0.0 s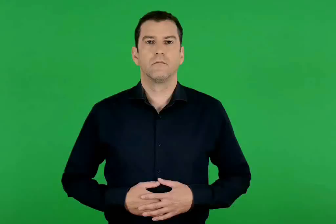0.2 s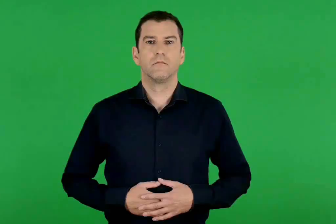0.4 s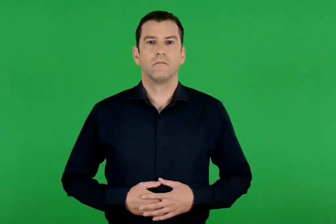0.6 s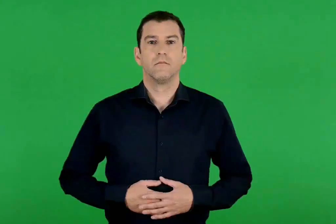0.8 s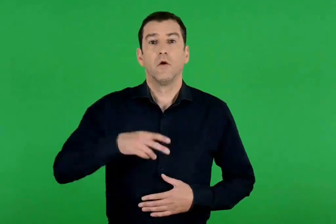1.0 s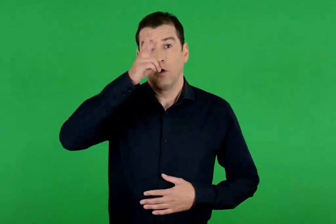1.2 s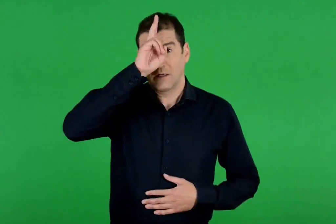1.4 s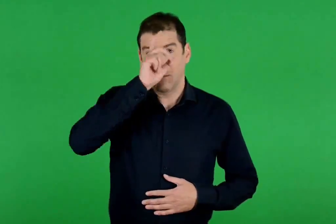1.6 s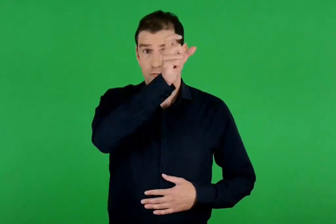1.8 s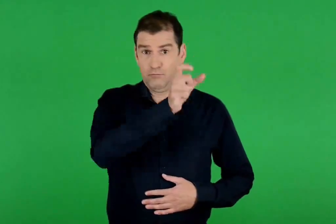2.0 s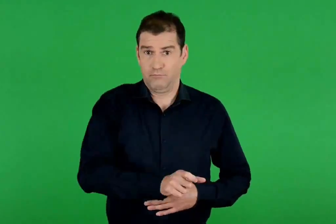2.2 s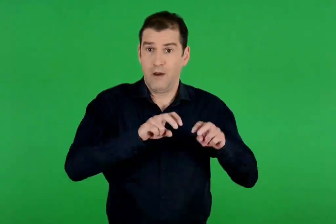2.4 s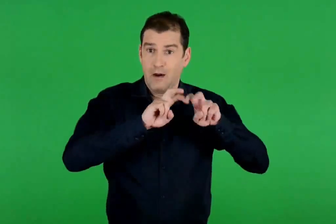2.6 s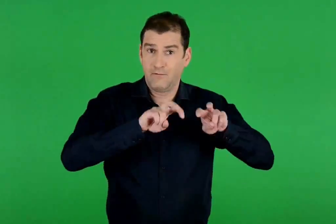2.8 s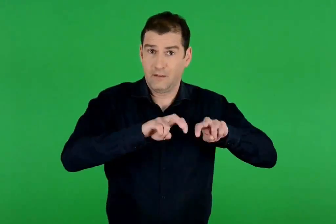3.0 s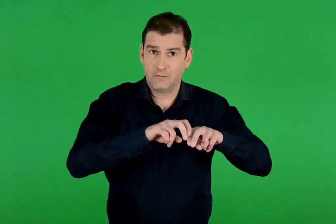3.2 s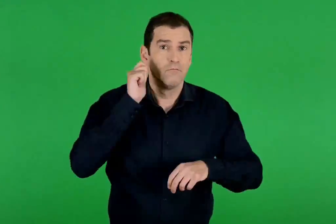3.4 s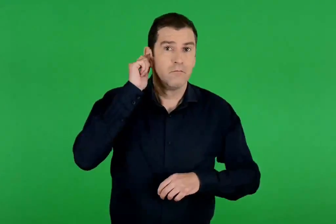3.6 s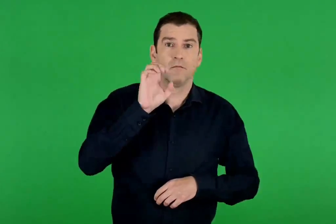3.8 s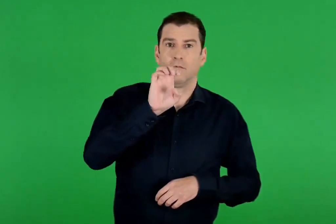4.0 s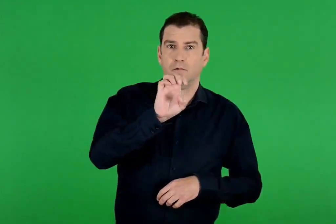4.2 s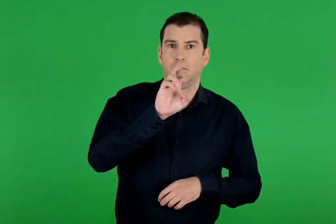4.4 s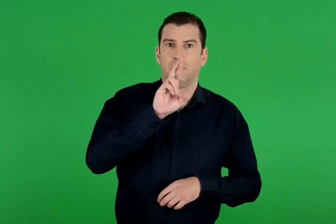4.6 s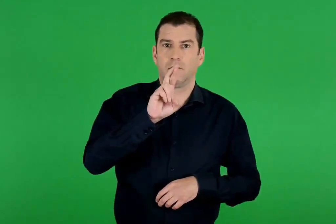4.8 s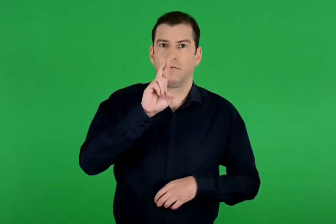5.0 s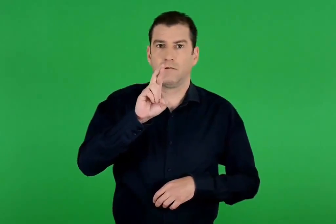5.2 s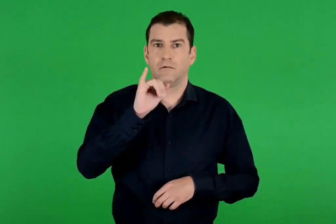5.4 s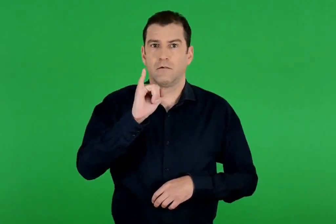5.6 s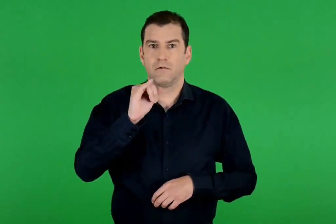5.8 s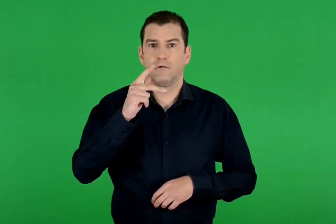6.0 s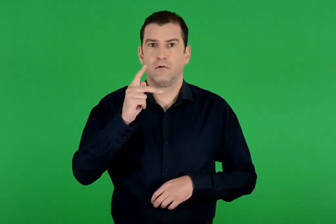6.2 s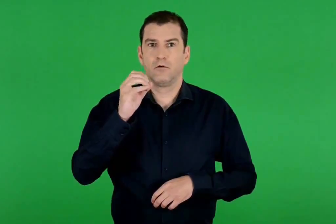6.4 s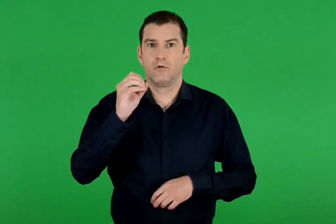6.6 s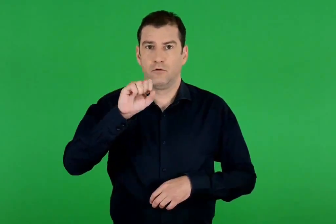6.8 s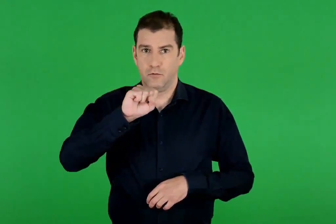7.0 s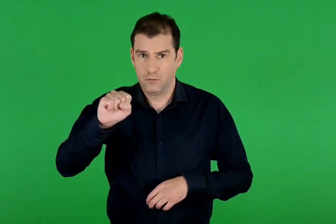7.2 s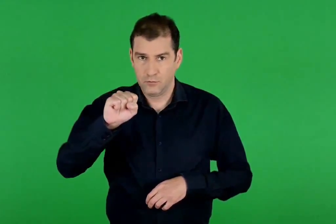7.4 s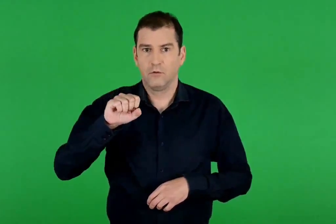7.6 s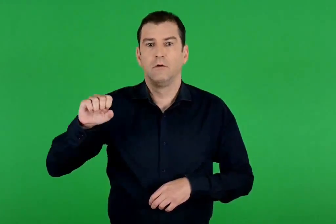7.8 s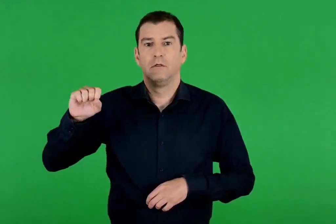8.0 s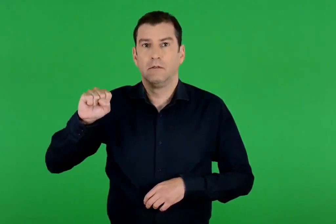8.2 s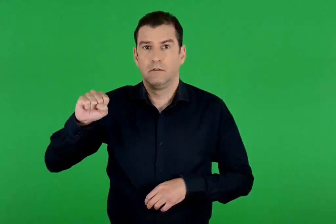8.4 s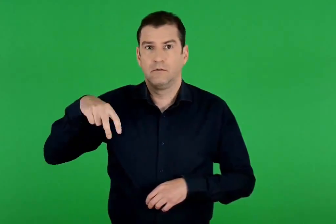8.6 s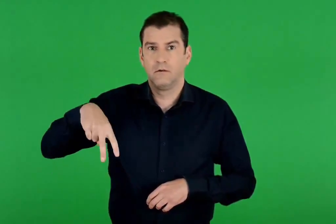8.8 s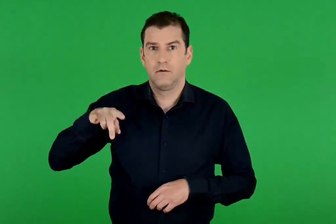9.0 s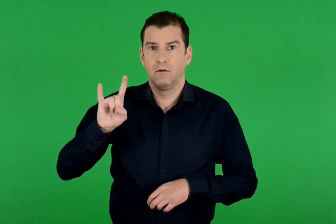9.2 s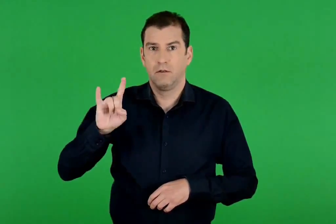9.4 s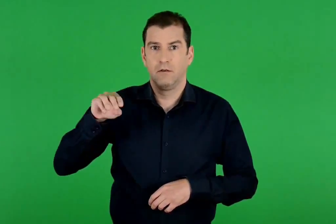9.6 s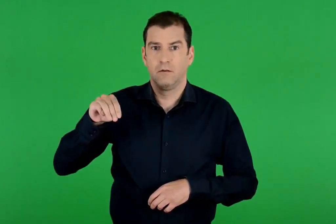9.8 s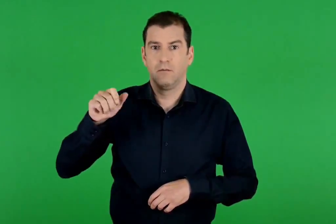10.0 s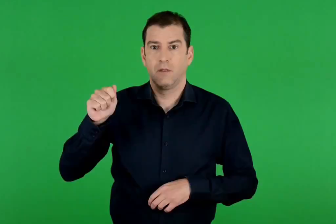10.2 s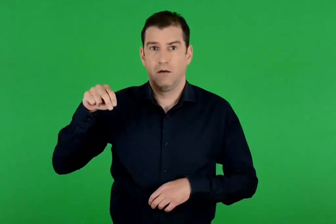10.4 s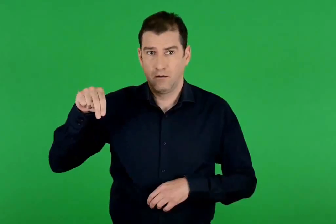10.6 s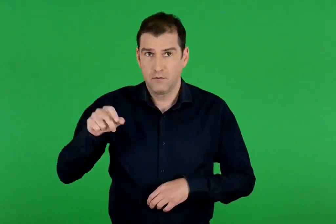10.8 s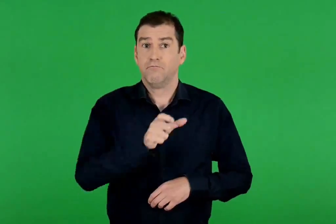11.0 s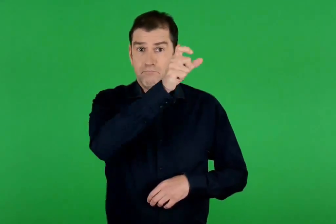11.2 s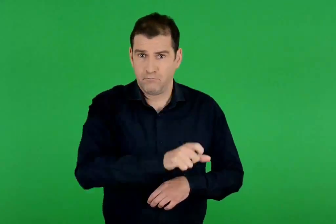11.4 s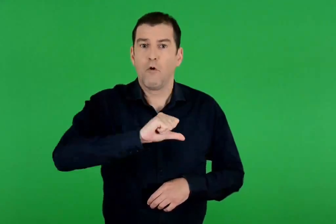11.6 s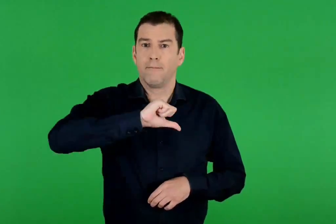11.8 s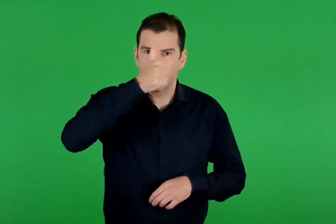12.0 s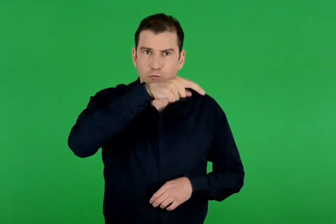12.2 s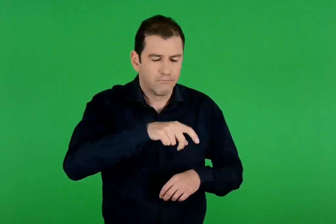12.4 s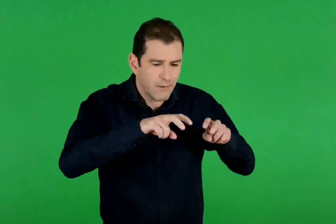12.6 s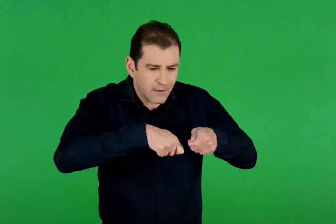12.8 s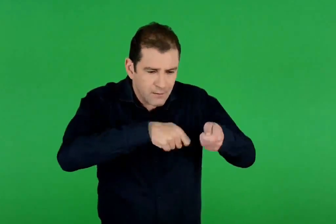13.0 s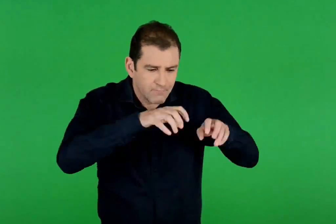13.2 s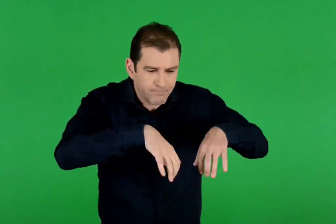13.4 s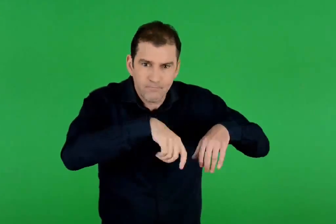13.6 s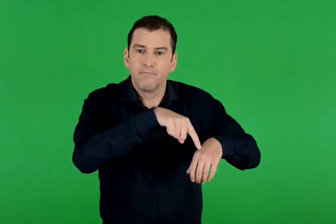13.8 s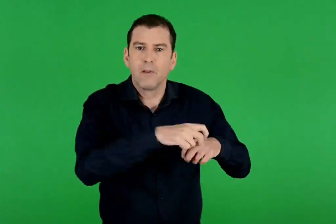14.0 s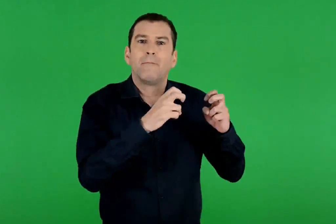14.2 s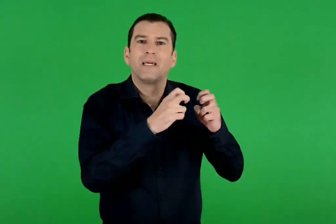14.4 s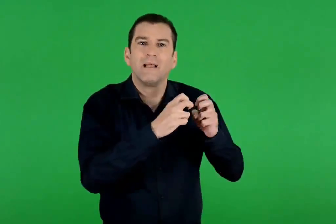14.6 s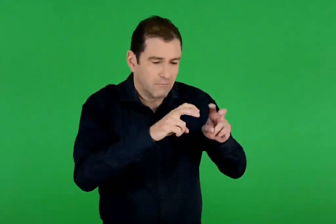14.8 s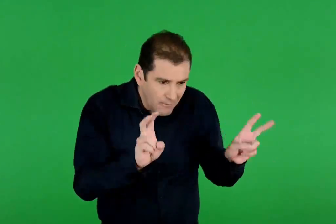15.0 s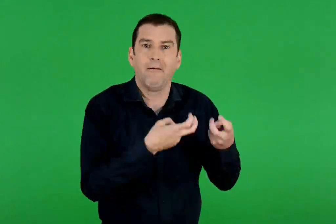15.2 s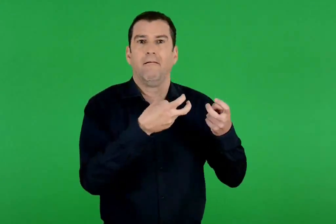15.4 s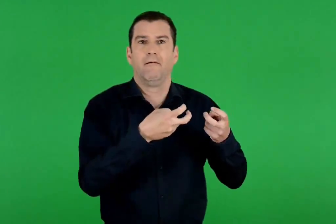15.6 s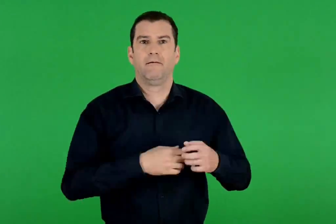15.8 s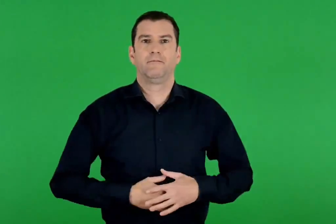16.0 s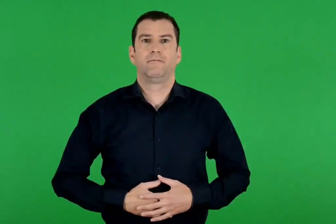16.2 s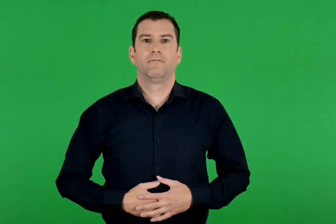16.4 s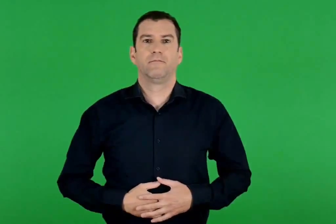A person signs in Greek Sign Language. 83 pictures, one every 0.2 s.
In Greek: ο γερμανός ερευνητής ερρίκος σλήμαν ήταν ο πρώτος που έκανε ανασκαφές και ανακάλυψε τις μυκήνες
